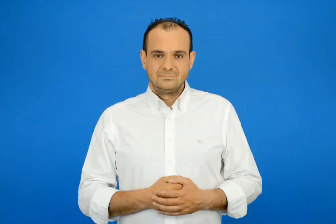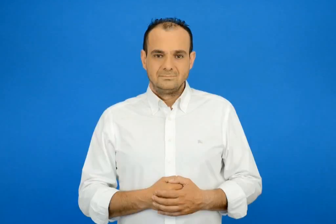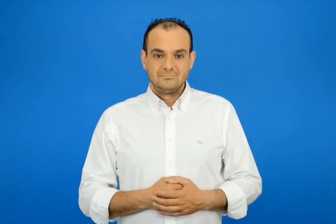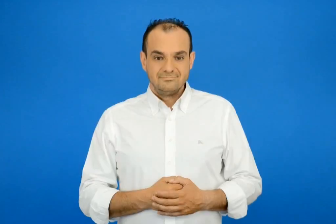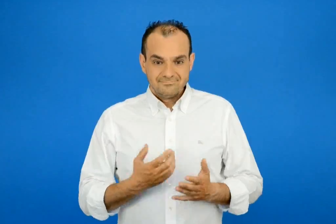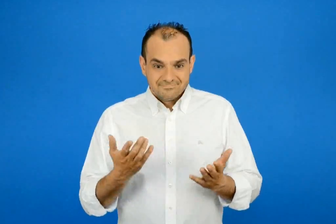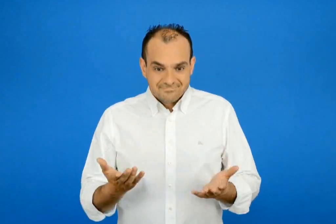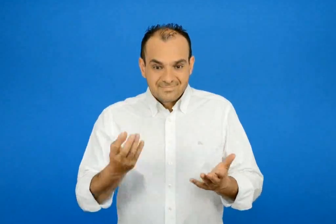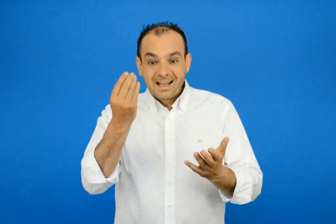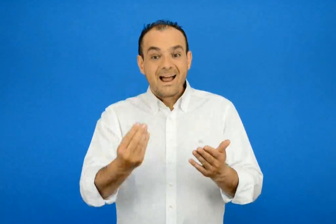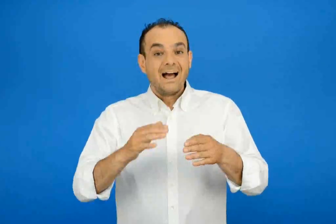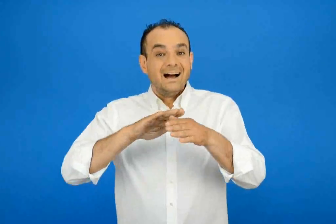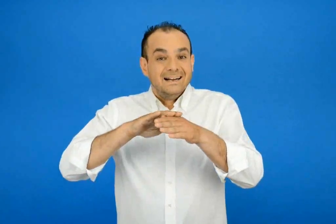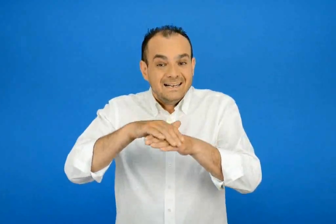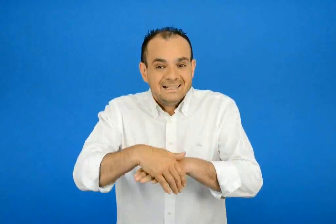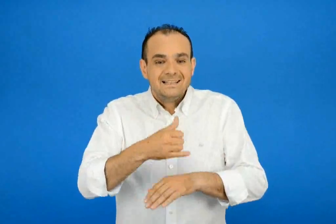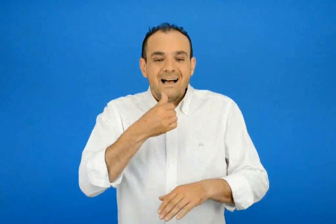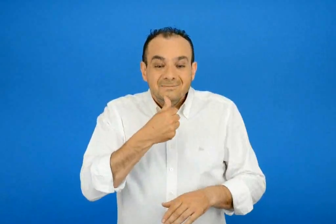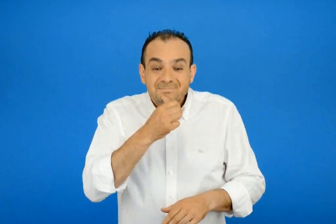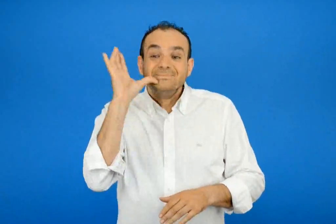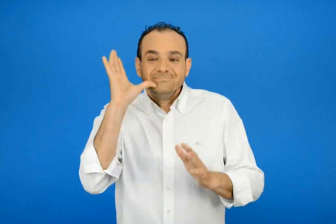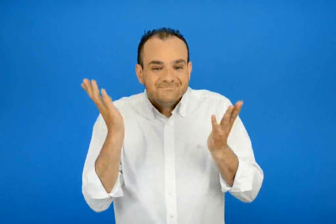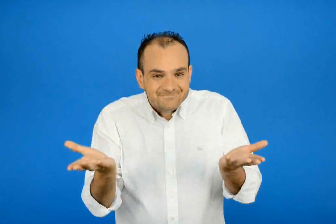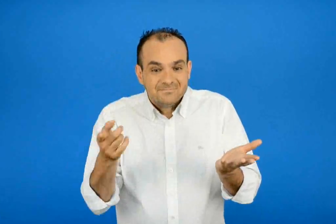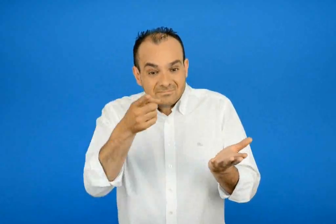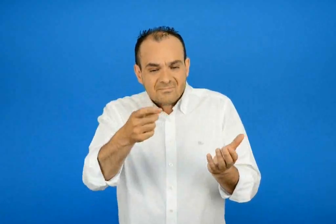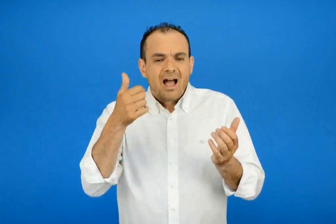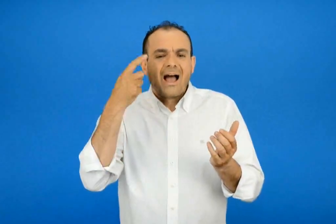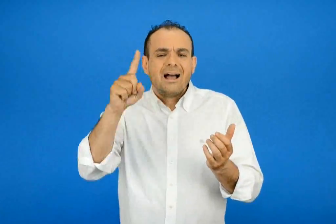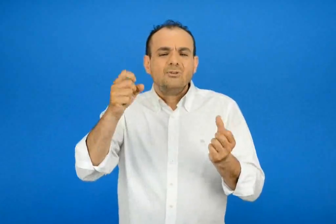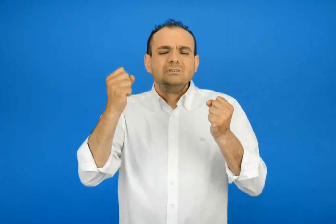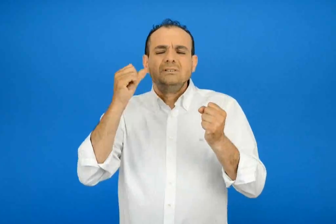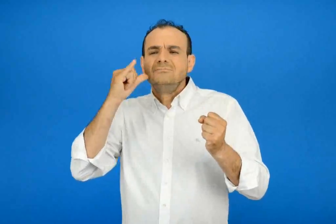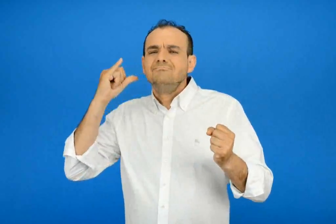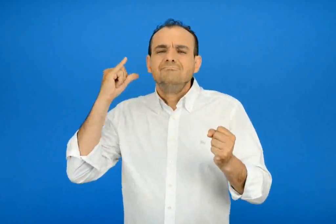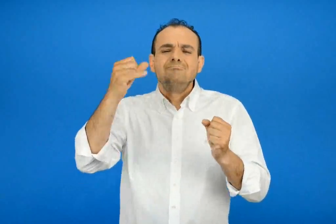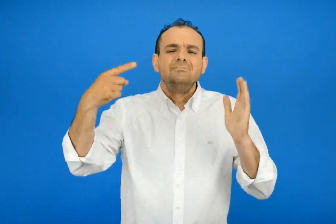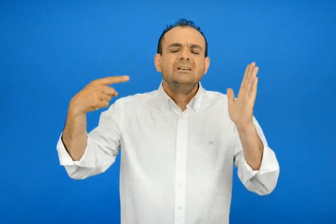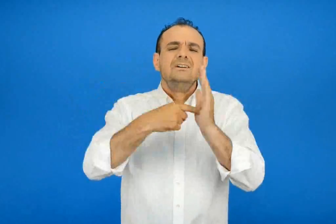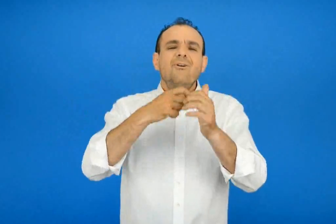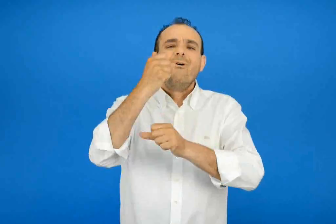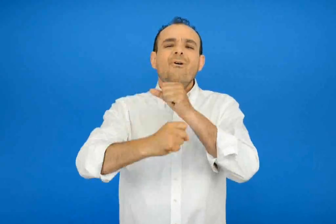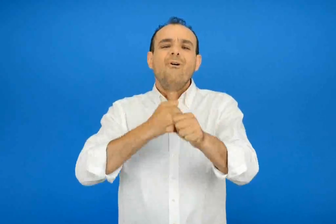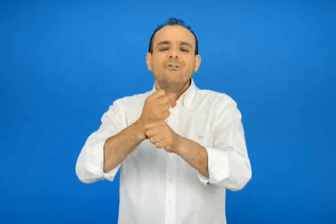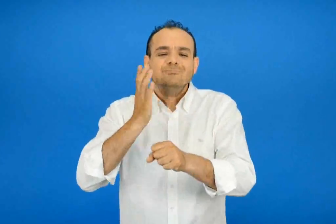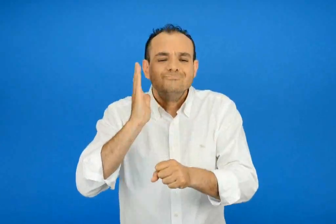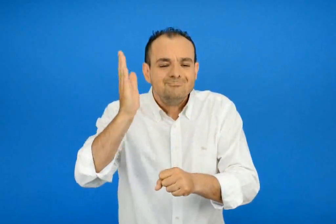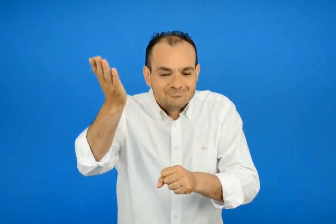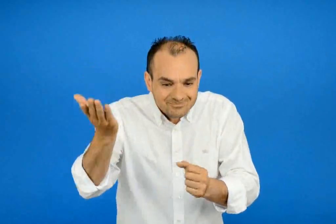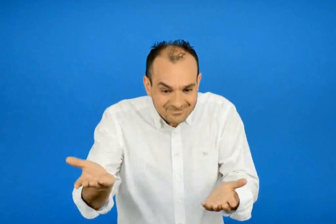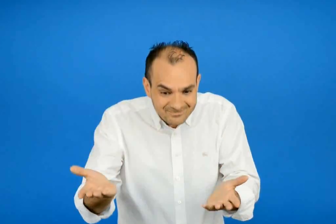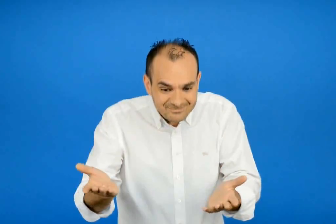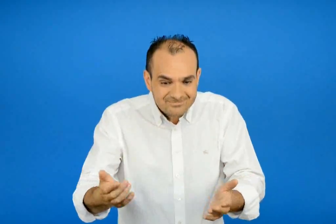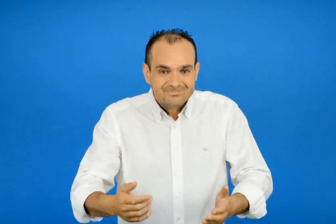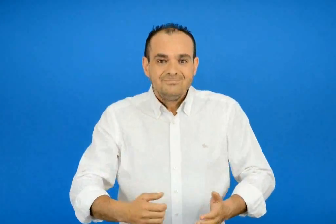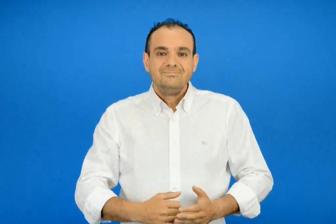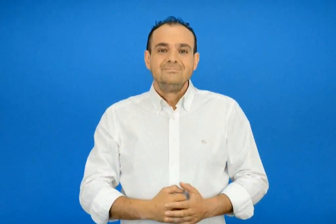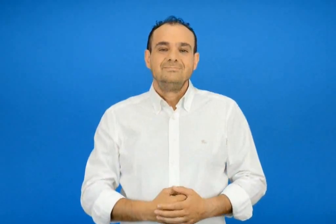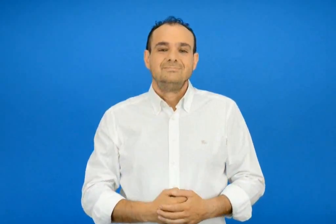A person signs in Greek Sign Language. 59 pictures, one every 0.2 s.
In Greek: καληνύχτα μάτα μου να τα εκατοστίσεις χιλιόχρονη είπε
